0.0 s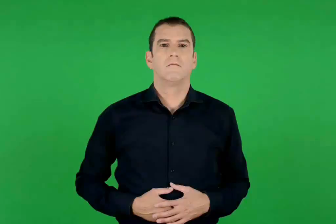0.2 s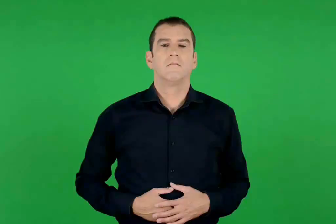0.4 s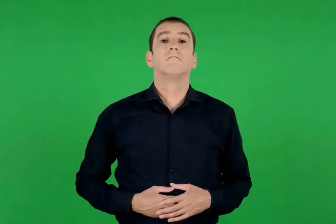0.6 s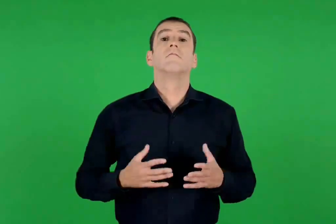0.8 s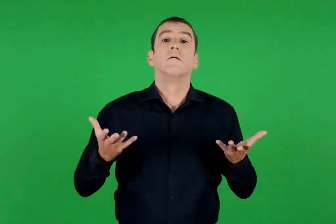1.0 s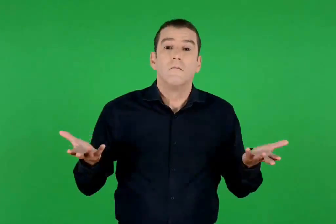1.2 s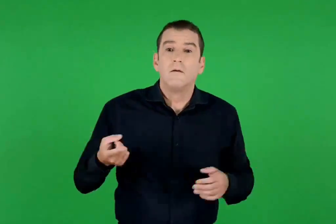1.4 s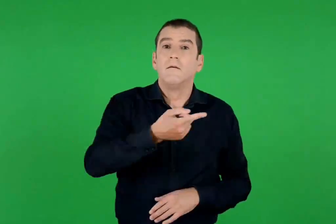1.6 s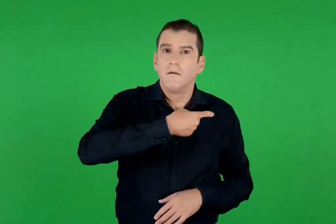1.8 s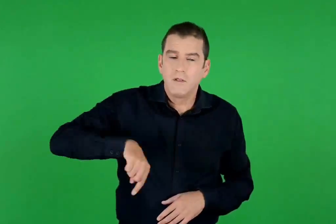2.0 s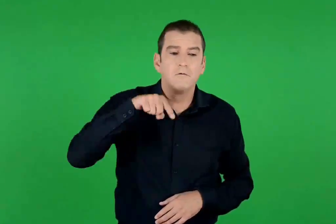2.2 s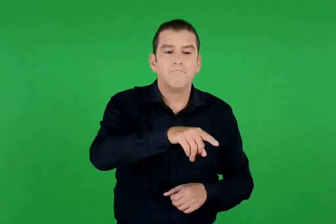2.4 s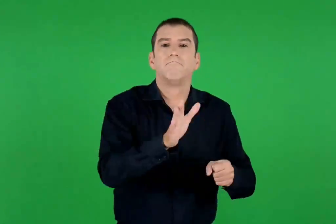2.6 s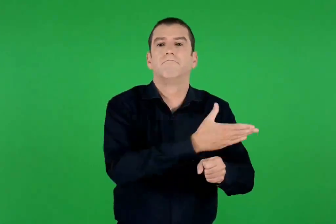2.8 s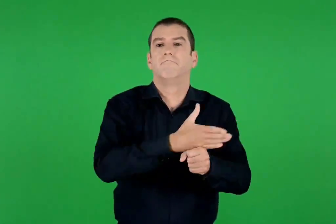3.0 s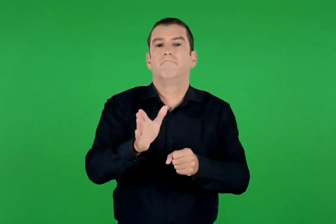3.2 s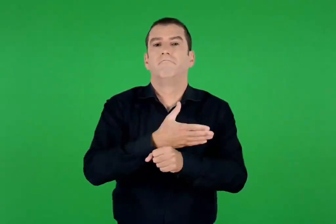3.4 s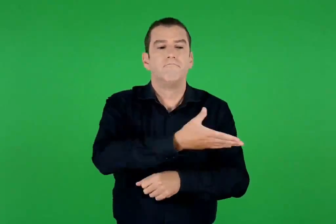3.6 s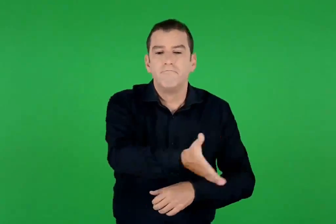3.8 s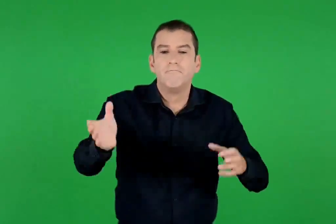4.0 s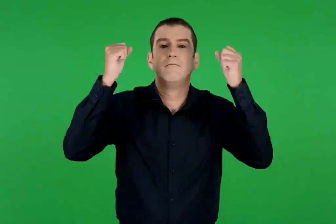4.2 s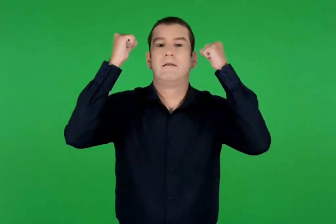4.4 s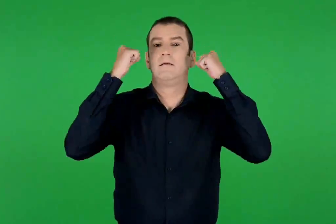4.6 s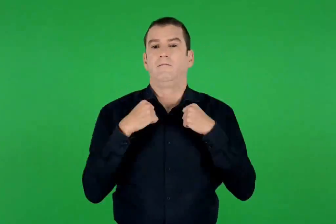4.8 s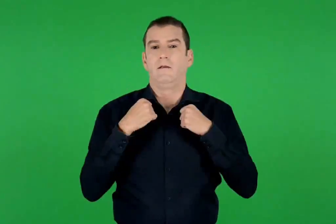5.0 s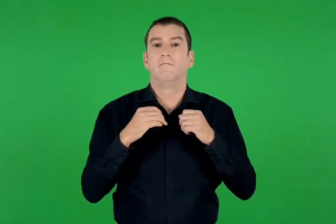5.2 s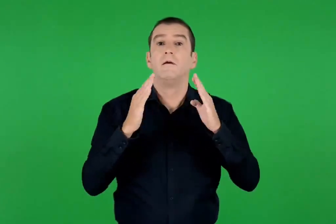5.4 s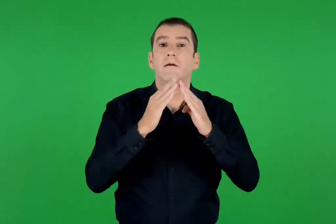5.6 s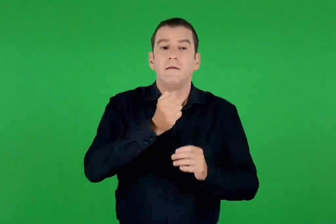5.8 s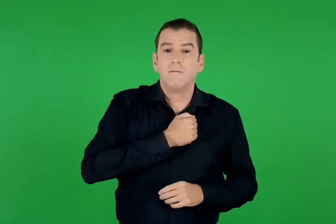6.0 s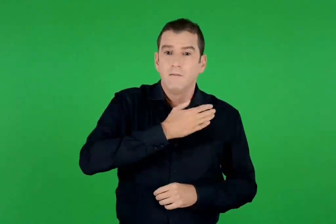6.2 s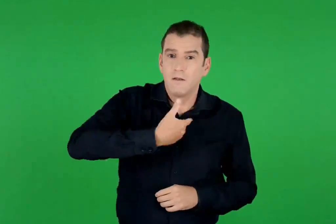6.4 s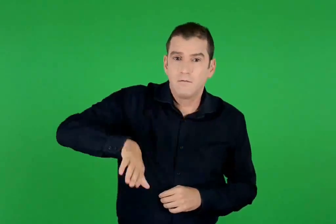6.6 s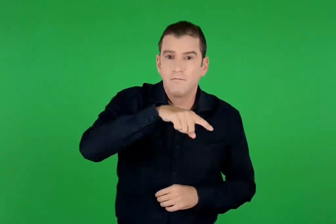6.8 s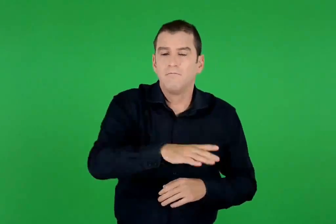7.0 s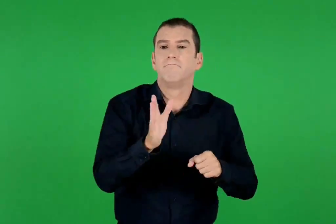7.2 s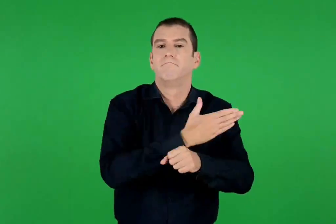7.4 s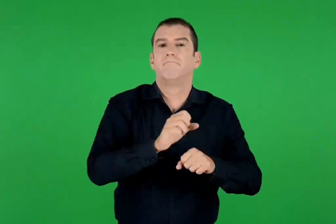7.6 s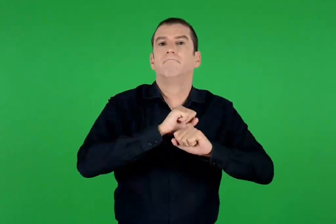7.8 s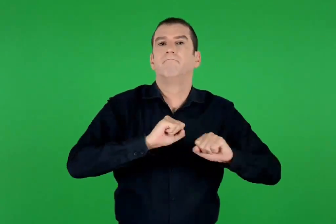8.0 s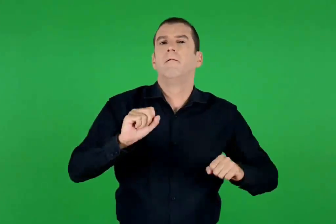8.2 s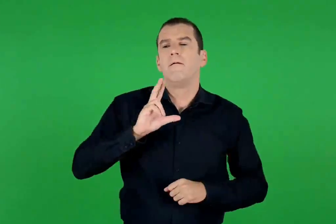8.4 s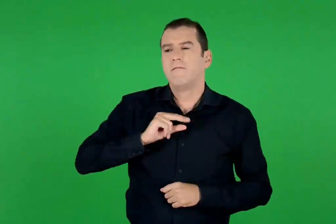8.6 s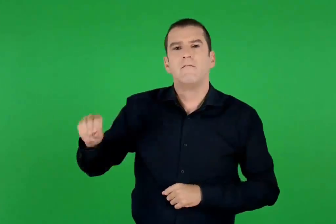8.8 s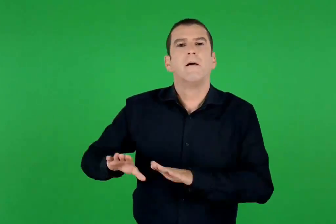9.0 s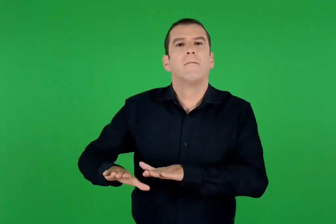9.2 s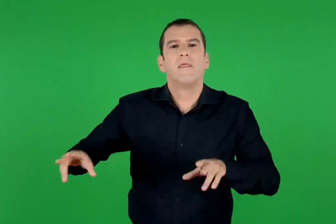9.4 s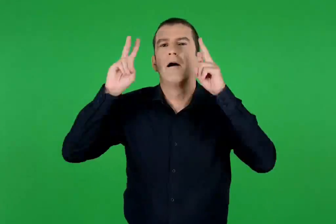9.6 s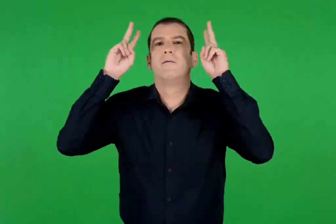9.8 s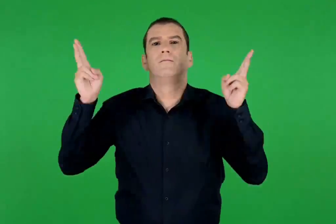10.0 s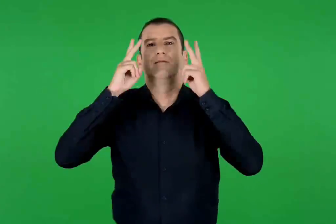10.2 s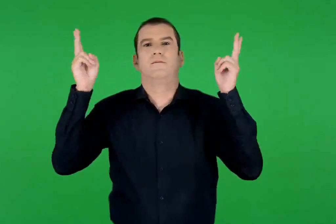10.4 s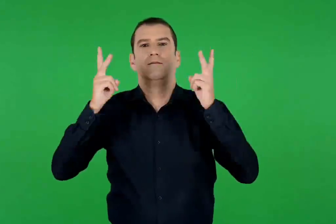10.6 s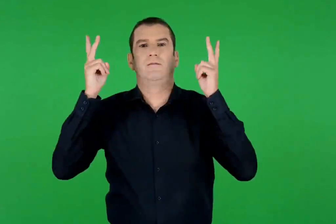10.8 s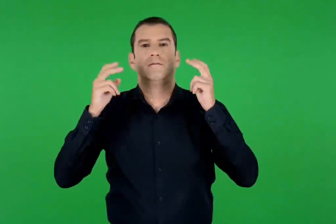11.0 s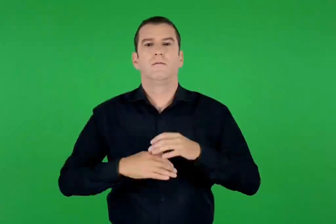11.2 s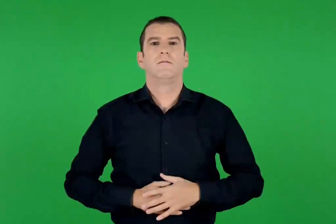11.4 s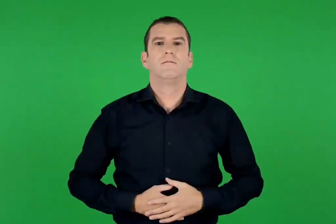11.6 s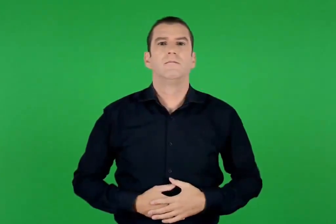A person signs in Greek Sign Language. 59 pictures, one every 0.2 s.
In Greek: μα εμείς τον ρημάξαμε , του κάναμε ζημιά , το σπίτι μας χαλάσαμε σαν άμυαλα παιδιά
